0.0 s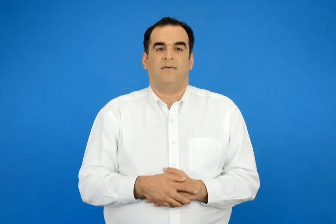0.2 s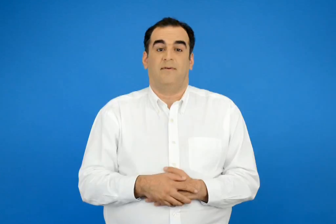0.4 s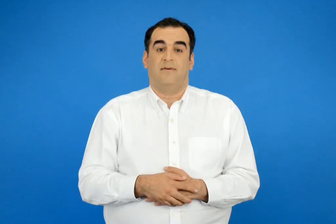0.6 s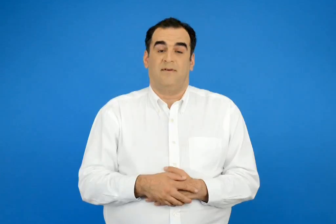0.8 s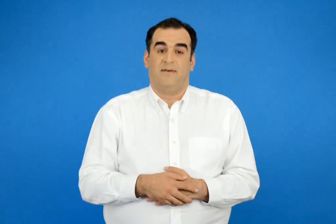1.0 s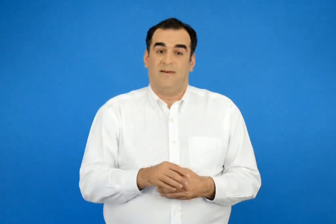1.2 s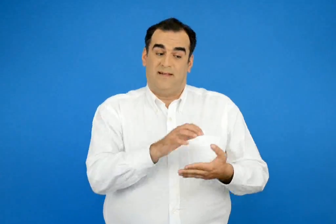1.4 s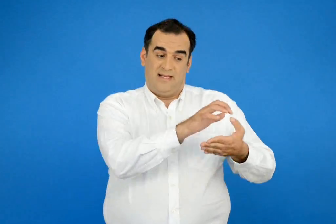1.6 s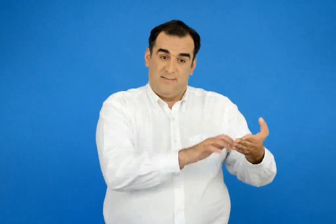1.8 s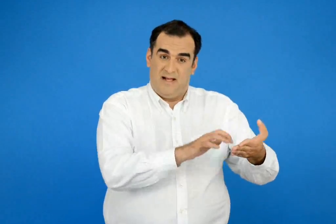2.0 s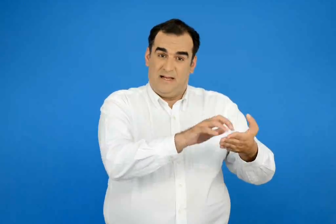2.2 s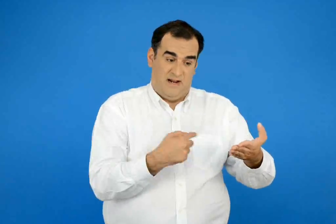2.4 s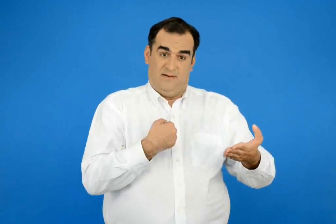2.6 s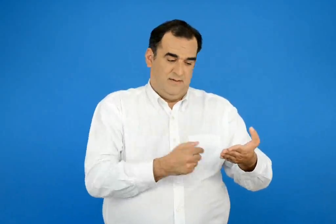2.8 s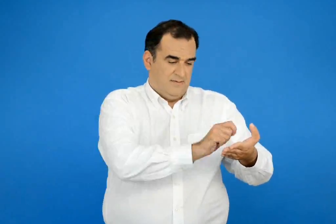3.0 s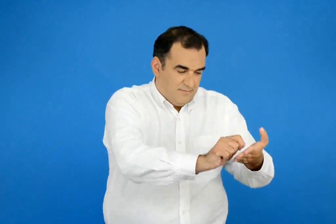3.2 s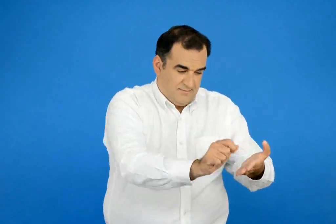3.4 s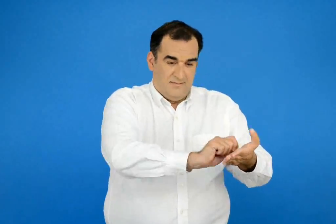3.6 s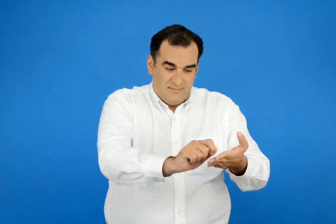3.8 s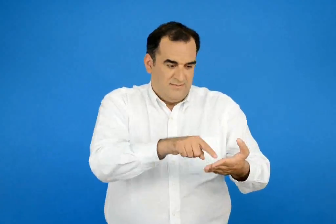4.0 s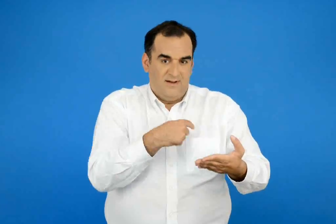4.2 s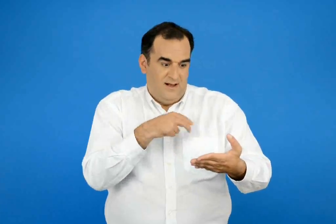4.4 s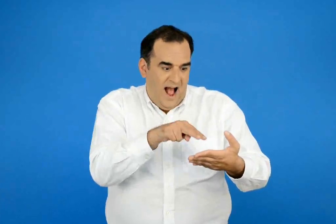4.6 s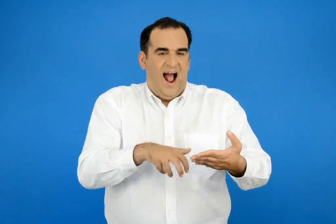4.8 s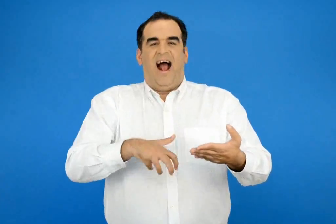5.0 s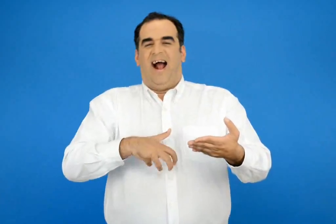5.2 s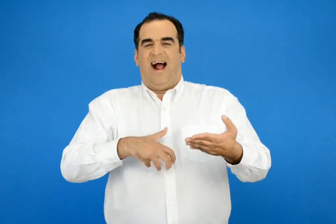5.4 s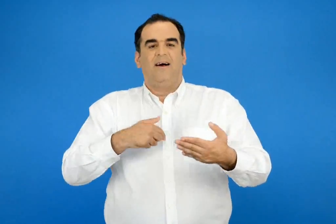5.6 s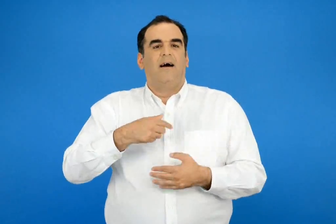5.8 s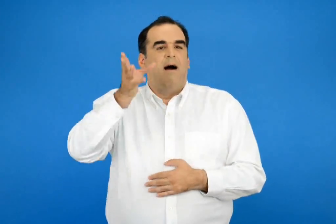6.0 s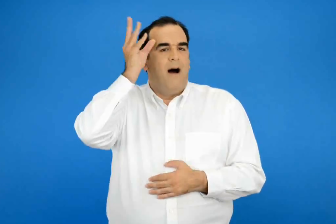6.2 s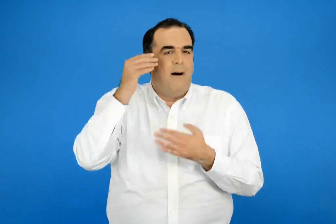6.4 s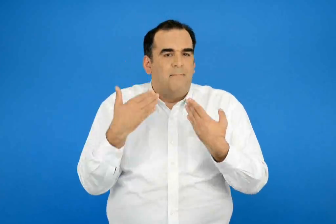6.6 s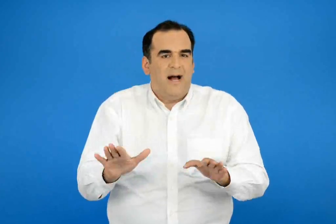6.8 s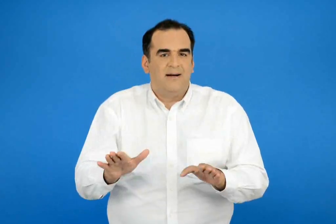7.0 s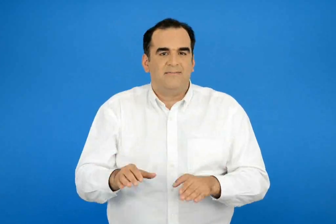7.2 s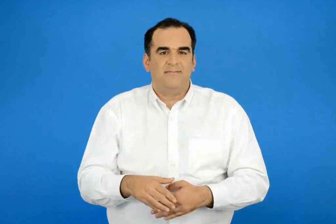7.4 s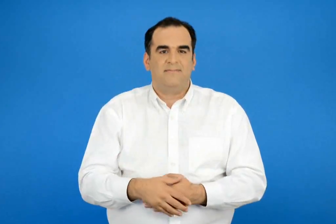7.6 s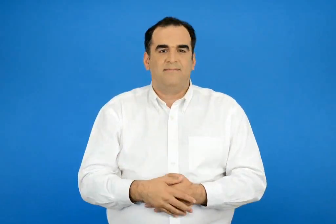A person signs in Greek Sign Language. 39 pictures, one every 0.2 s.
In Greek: έμαθα να φτιάχνω κείμενα που μας κάνουν να γελούμε
